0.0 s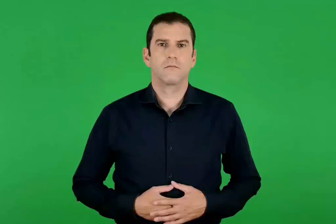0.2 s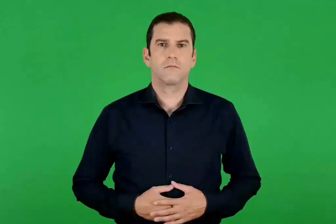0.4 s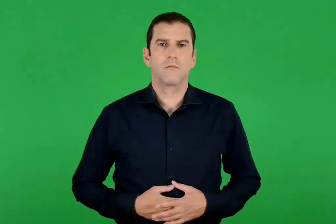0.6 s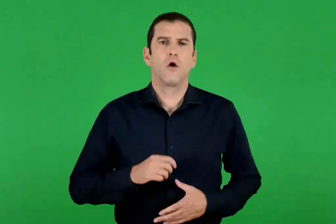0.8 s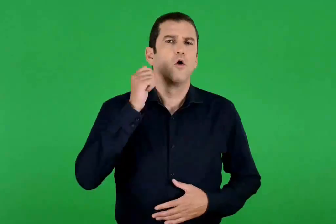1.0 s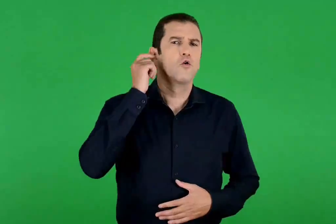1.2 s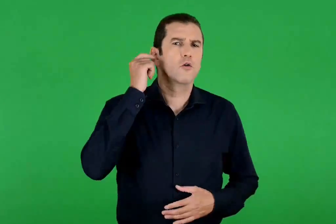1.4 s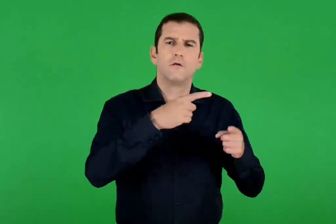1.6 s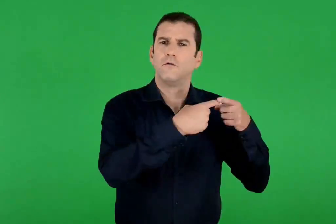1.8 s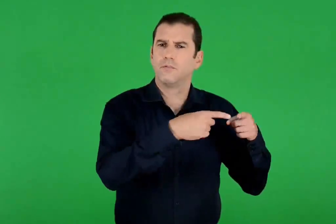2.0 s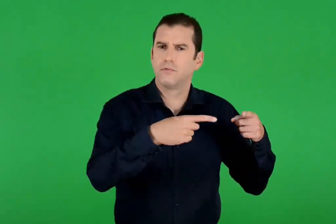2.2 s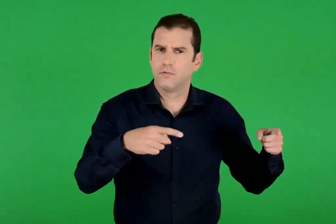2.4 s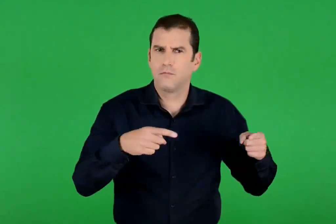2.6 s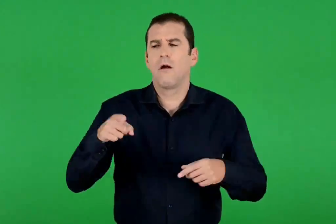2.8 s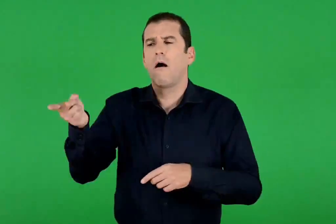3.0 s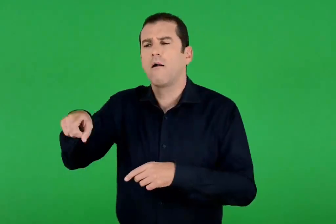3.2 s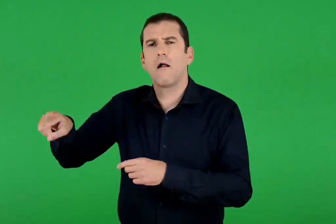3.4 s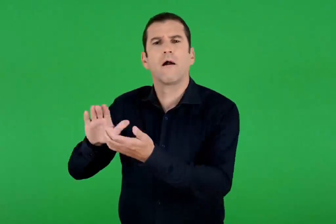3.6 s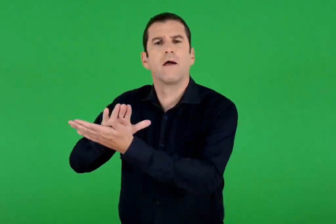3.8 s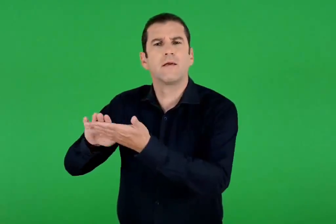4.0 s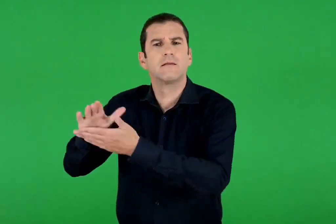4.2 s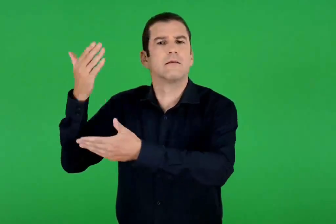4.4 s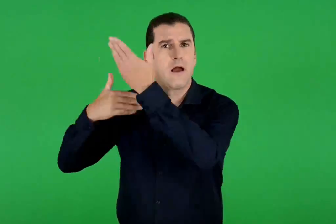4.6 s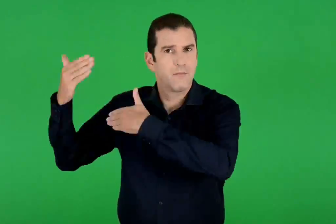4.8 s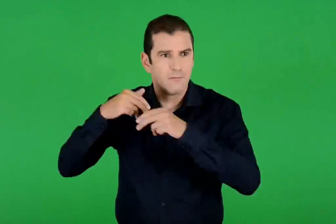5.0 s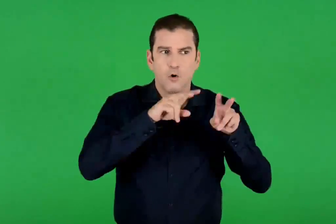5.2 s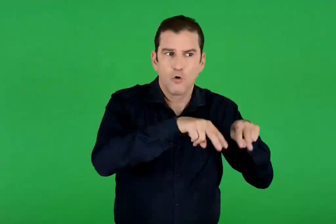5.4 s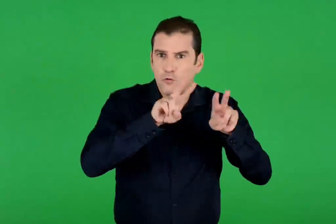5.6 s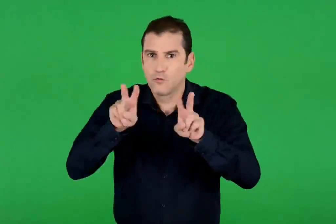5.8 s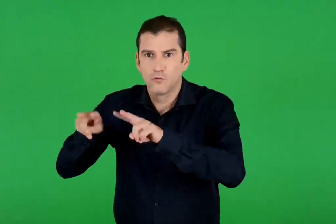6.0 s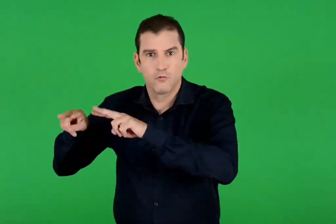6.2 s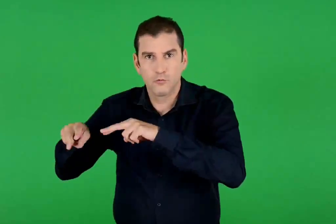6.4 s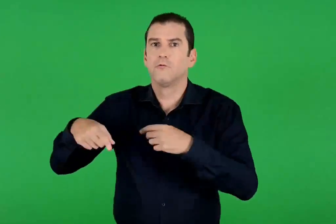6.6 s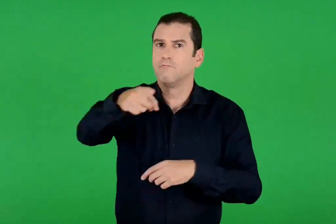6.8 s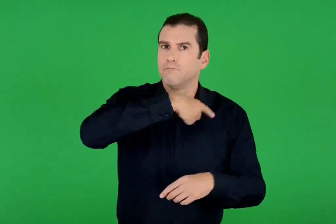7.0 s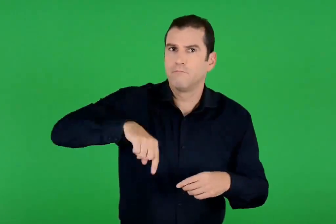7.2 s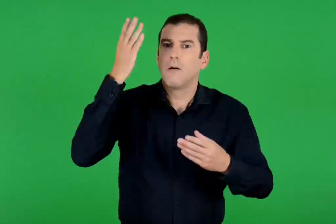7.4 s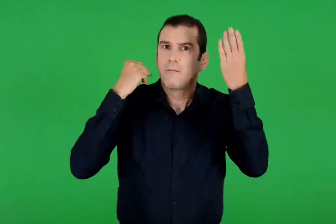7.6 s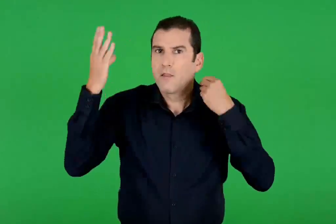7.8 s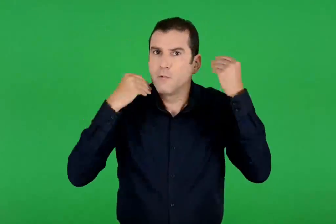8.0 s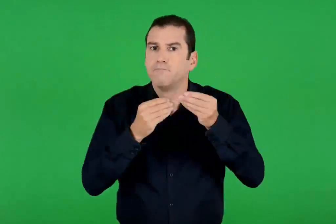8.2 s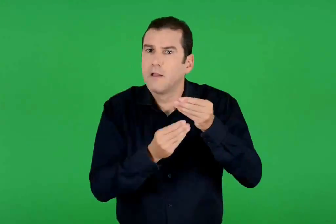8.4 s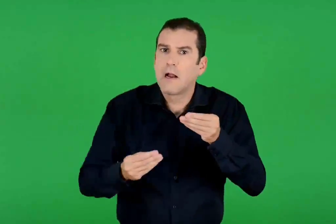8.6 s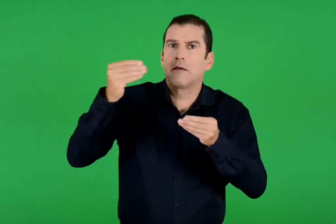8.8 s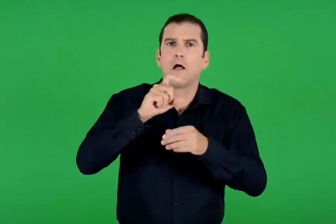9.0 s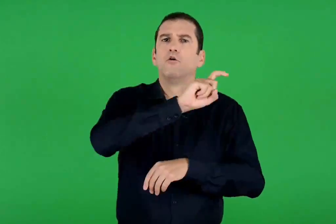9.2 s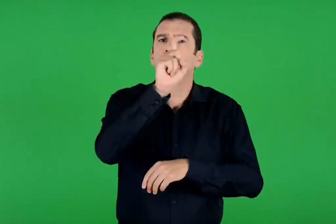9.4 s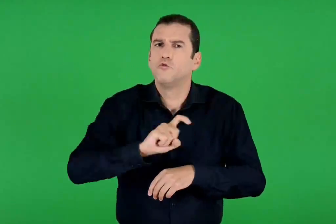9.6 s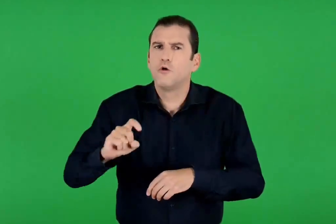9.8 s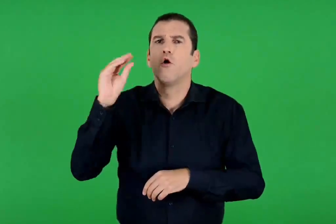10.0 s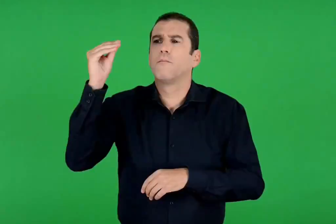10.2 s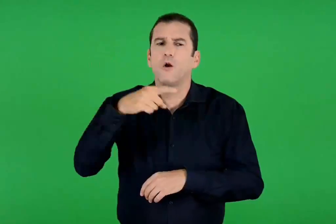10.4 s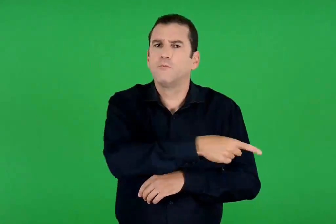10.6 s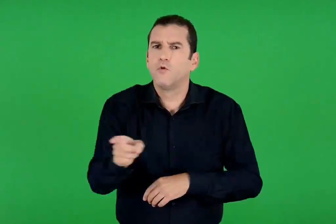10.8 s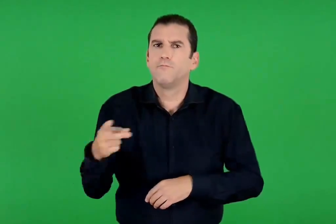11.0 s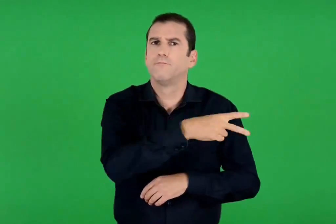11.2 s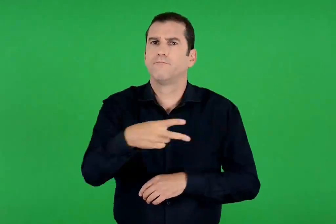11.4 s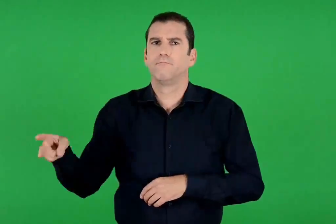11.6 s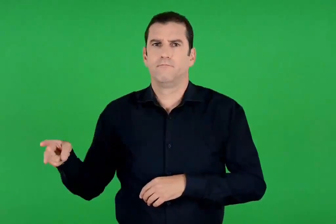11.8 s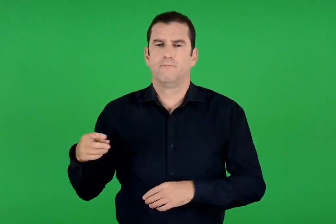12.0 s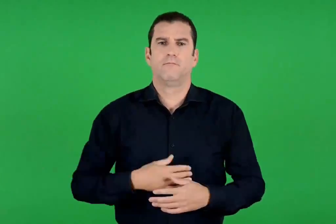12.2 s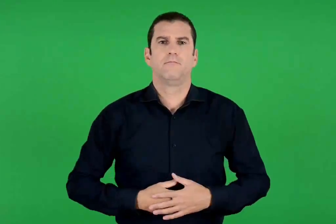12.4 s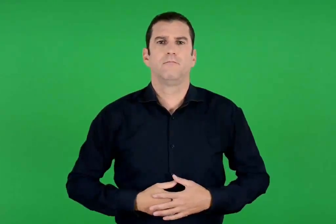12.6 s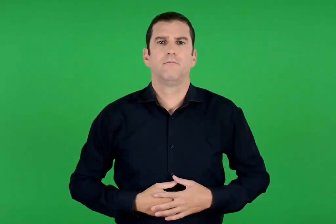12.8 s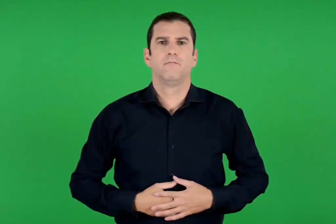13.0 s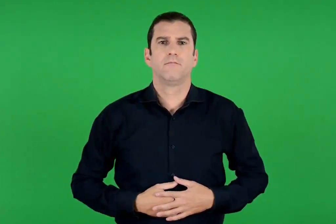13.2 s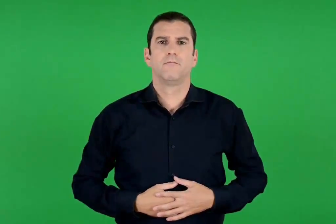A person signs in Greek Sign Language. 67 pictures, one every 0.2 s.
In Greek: γνωρίζοντας τις γιορτές και τα έθιμα άλλων θρησκειών , μαθαίνουμε καλύτερα τη ζωή και τον πολιτισμό τους
